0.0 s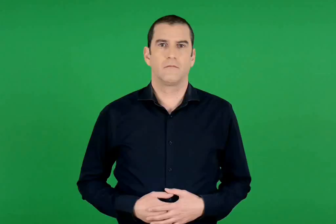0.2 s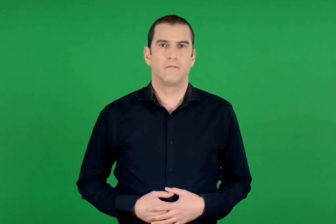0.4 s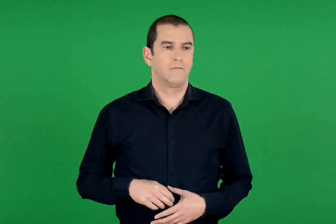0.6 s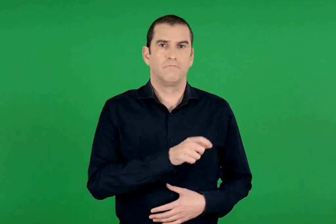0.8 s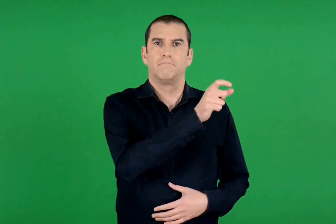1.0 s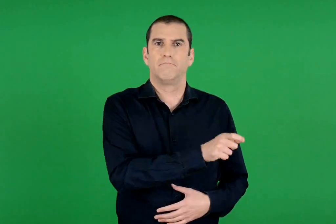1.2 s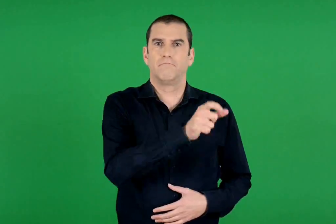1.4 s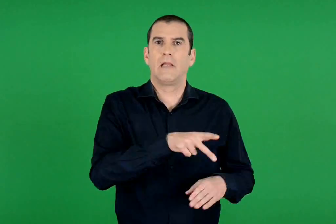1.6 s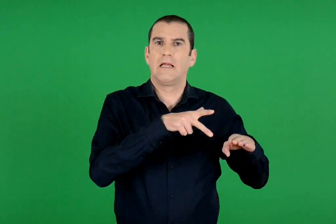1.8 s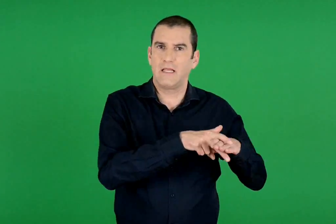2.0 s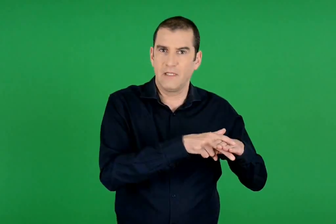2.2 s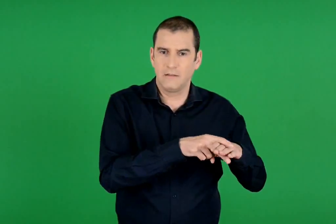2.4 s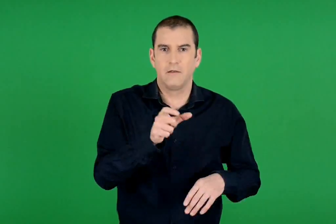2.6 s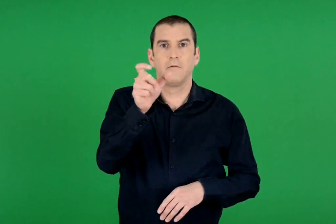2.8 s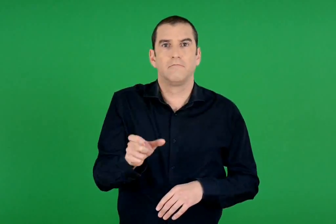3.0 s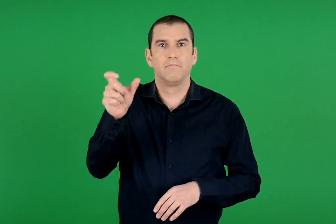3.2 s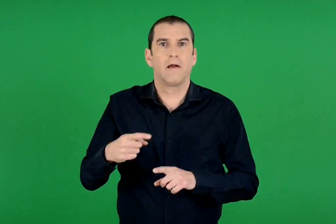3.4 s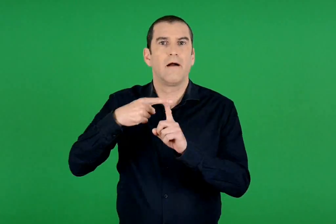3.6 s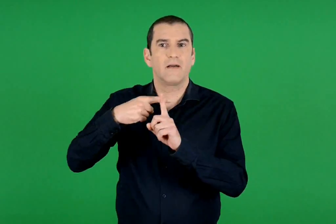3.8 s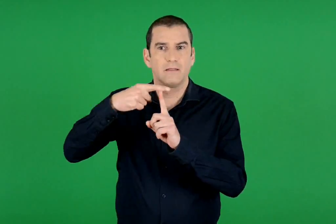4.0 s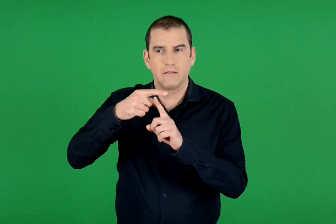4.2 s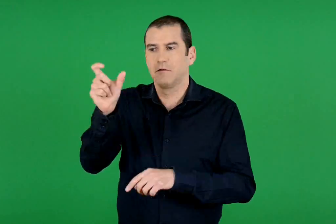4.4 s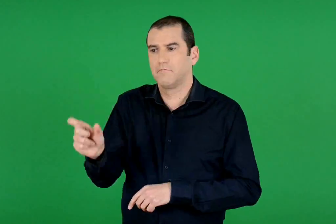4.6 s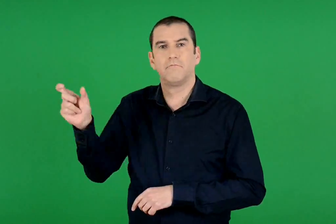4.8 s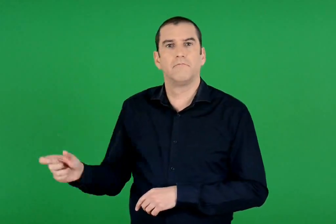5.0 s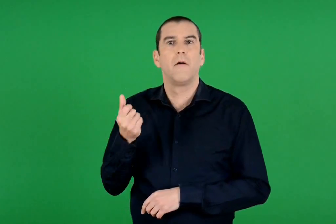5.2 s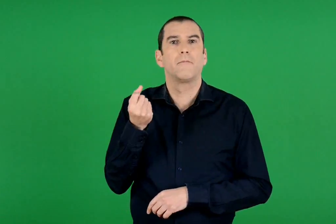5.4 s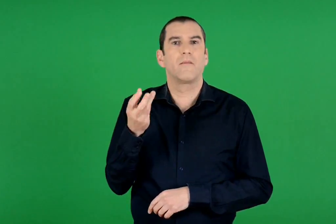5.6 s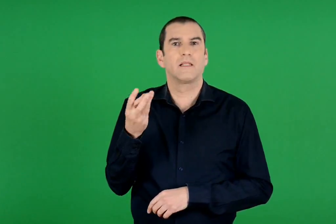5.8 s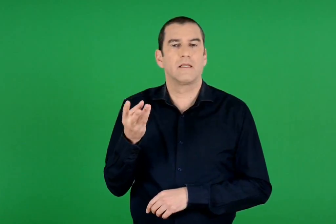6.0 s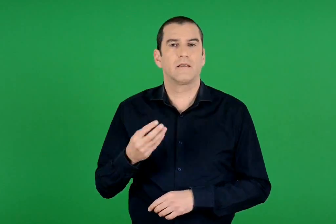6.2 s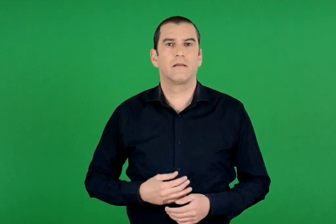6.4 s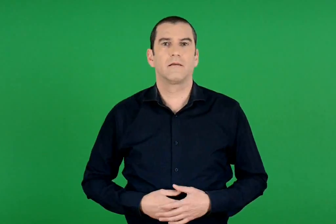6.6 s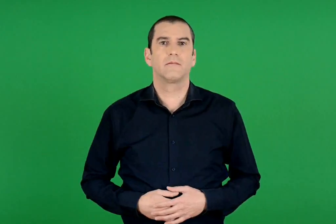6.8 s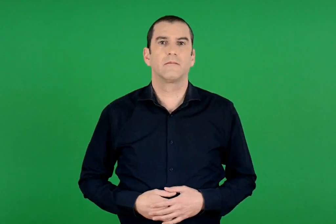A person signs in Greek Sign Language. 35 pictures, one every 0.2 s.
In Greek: ταμίες , αβακιστές και μαθηματικοί
